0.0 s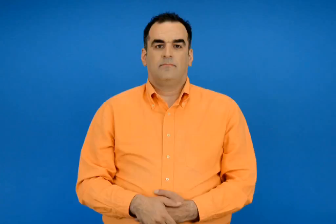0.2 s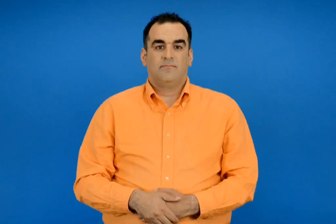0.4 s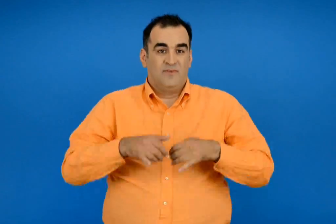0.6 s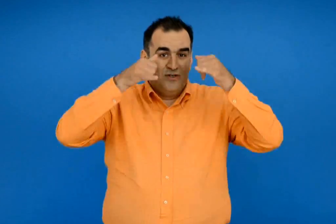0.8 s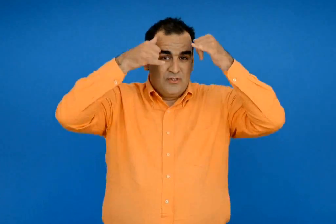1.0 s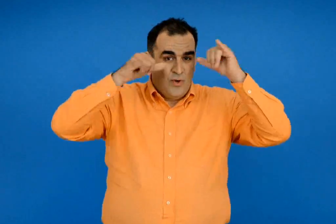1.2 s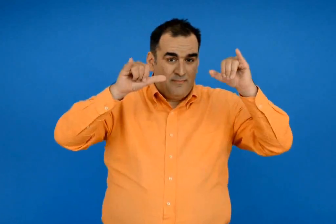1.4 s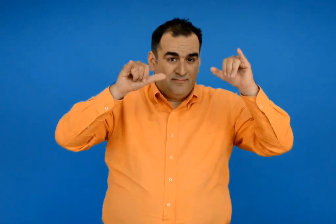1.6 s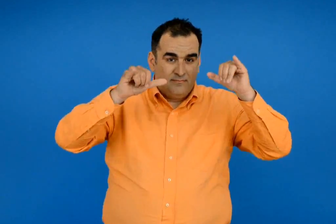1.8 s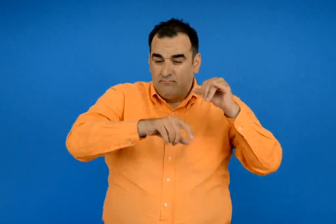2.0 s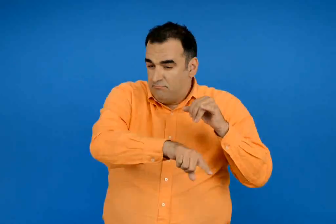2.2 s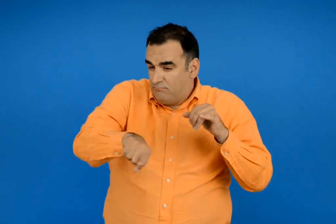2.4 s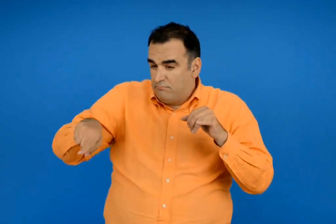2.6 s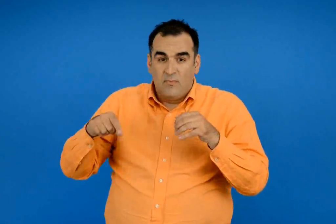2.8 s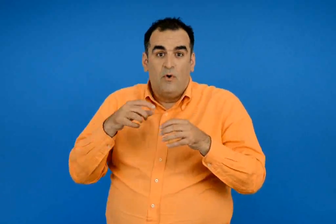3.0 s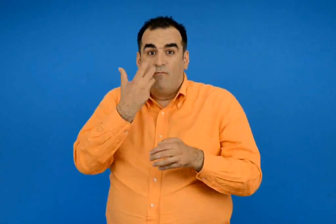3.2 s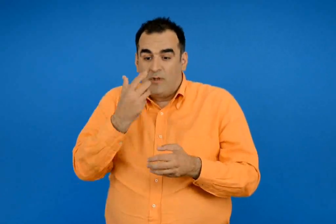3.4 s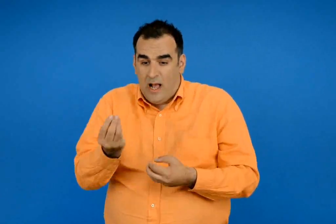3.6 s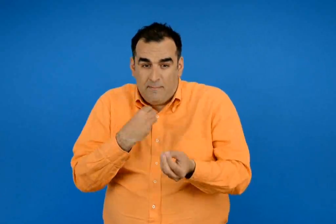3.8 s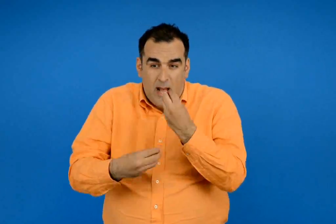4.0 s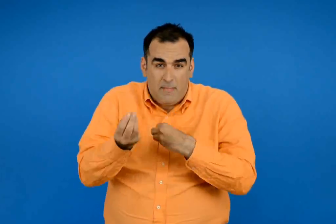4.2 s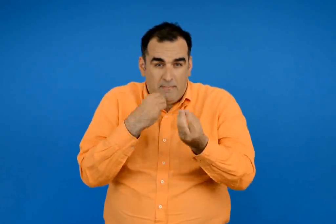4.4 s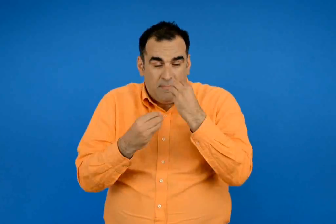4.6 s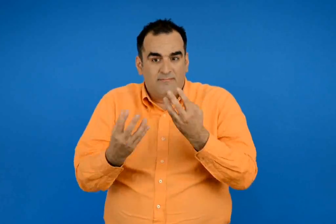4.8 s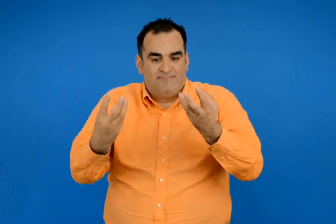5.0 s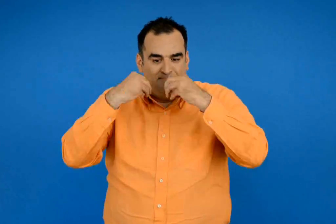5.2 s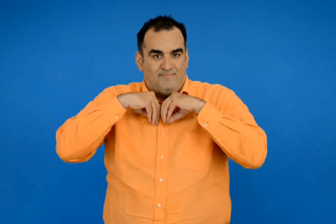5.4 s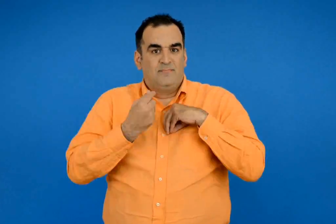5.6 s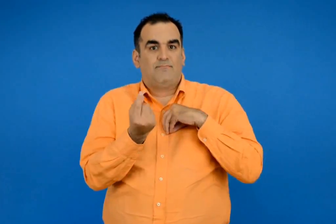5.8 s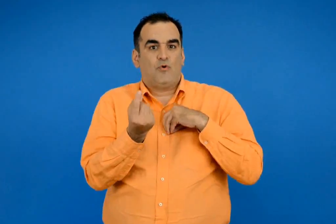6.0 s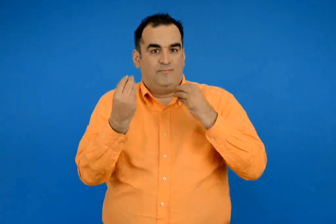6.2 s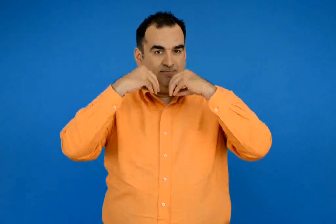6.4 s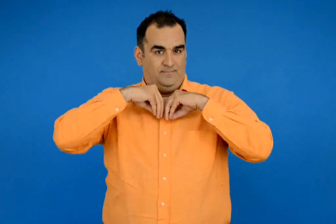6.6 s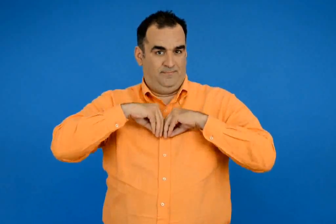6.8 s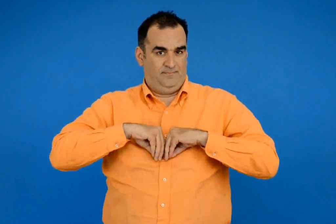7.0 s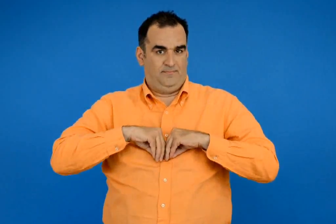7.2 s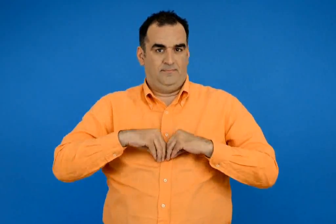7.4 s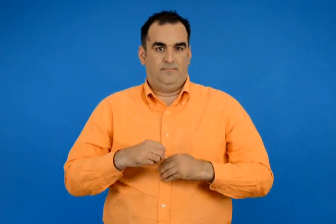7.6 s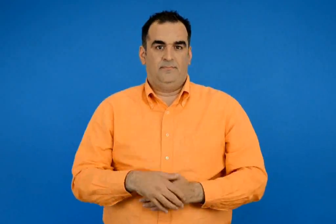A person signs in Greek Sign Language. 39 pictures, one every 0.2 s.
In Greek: τα ζώα τρώνε τα φρούτα και μαζί τους σπόρους που κρύβονται μέσα τους
